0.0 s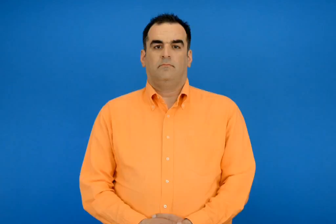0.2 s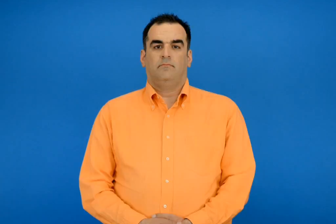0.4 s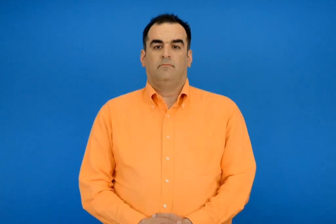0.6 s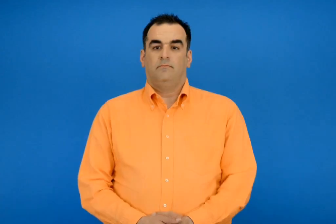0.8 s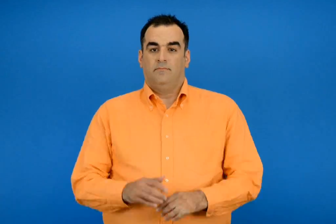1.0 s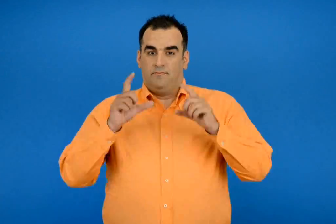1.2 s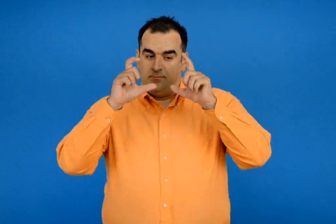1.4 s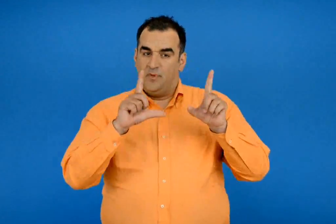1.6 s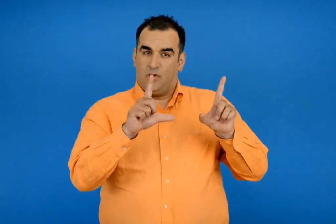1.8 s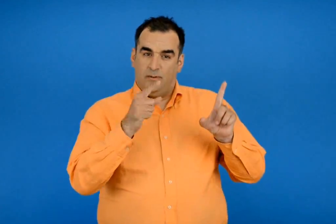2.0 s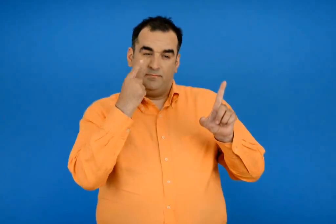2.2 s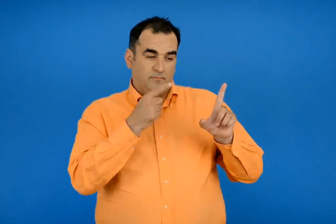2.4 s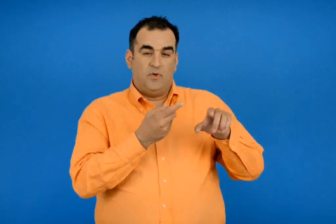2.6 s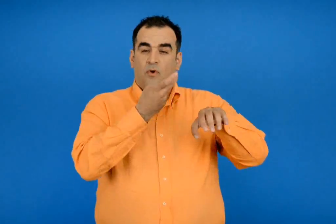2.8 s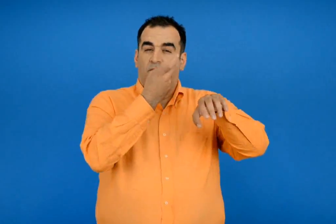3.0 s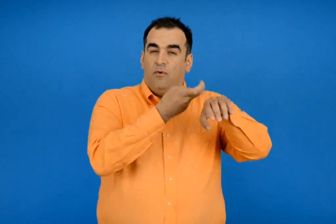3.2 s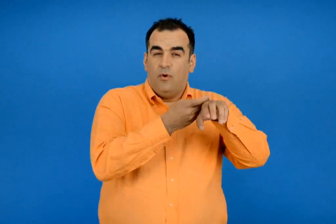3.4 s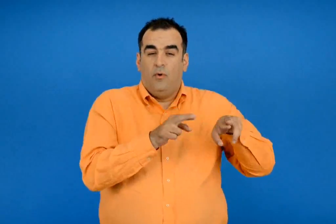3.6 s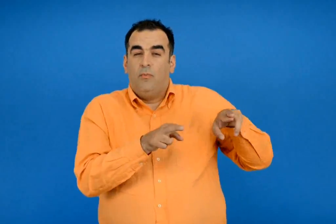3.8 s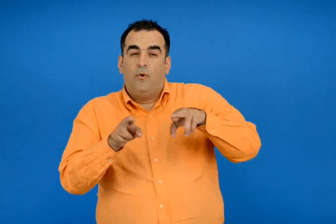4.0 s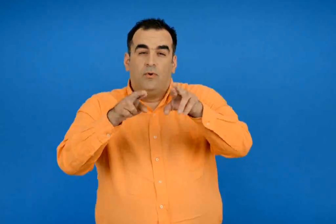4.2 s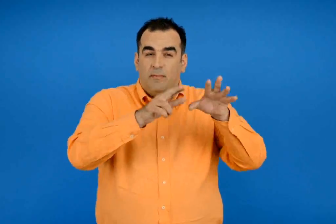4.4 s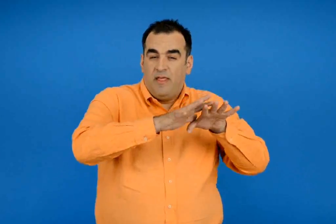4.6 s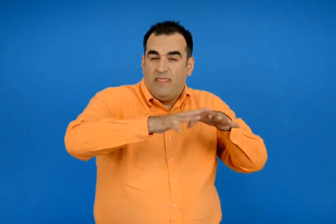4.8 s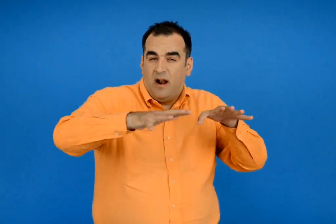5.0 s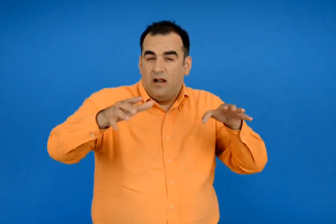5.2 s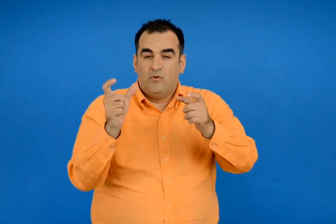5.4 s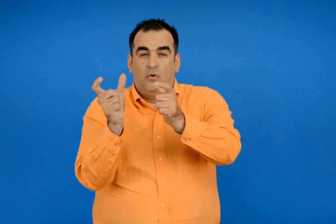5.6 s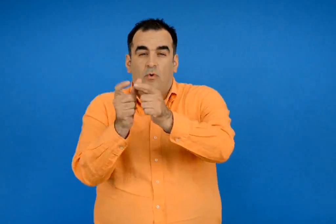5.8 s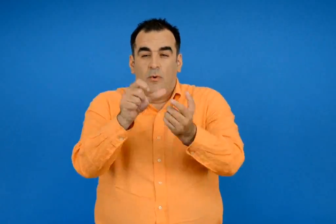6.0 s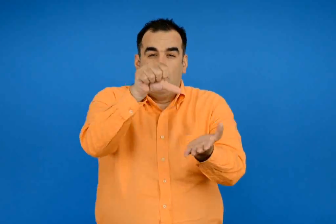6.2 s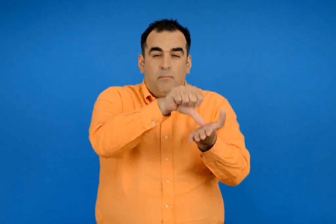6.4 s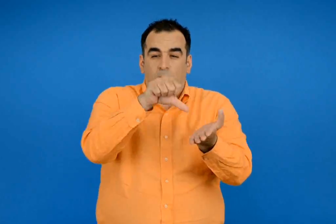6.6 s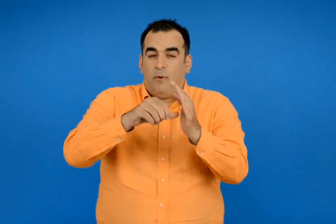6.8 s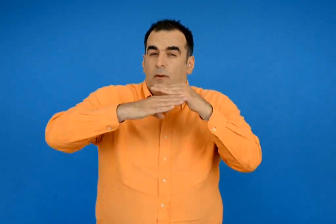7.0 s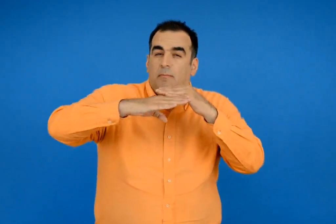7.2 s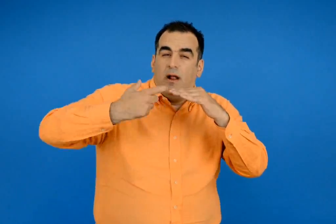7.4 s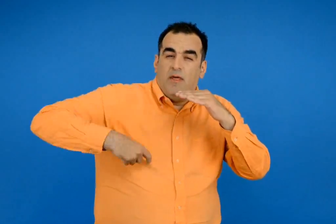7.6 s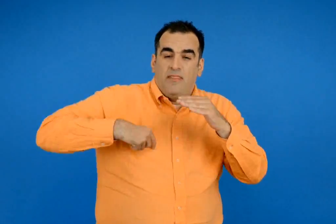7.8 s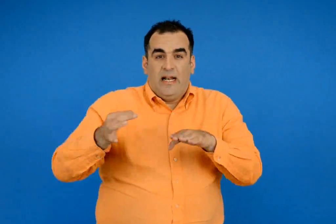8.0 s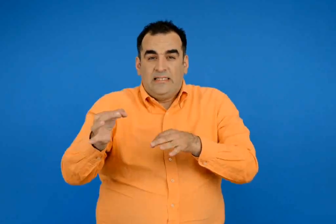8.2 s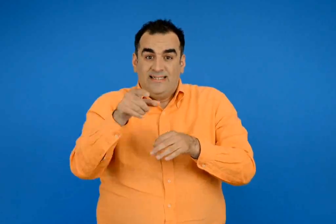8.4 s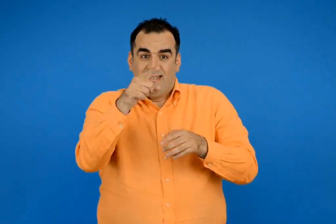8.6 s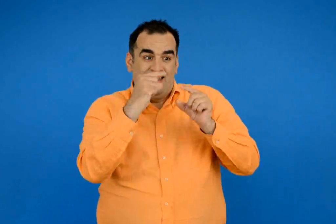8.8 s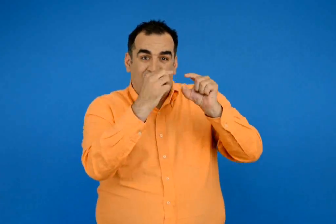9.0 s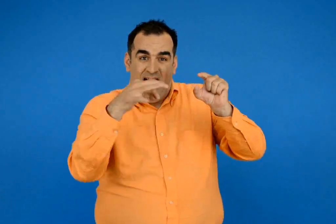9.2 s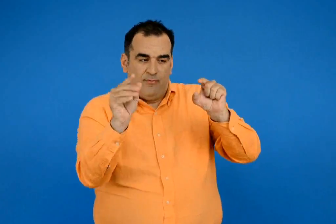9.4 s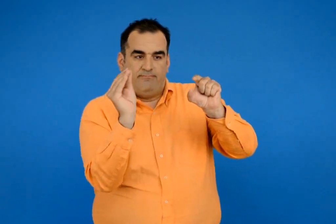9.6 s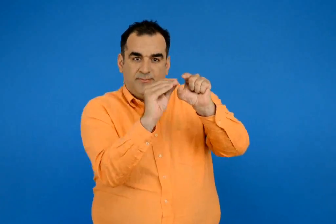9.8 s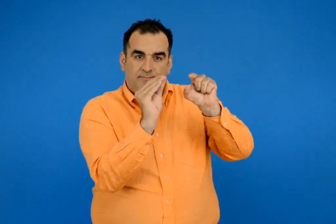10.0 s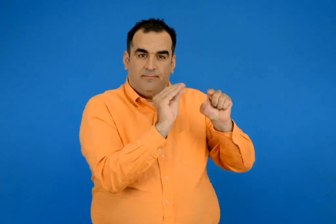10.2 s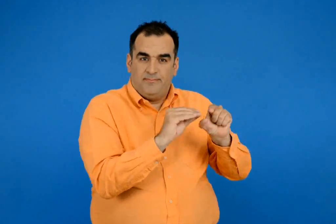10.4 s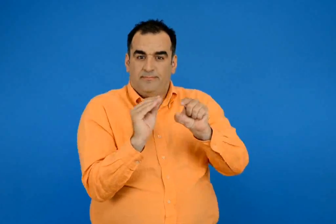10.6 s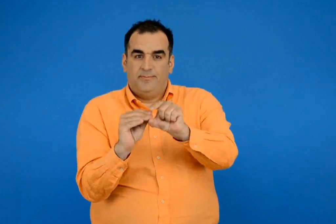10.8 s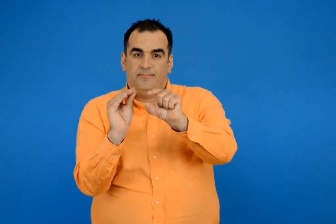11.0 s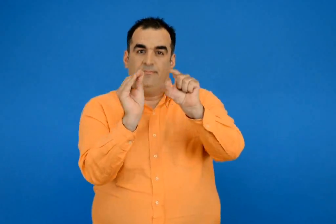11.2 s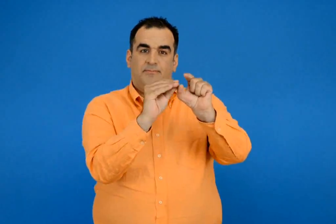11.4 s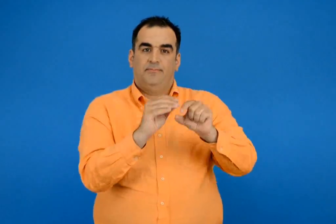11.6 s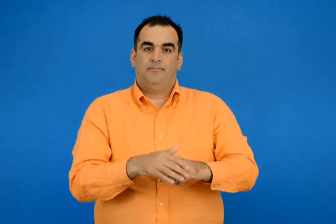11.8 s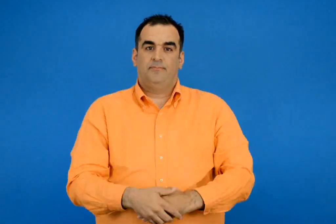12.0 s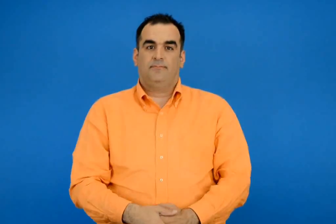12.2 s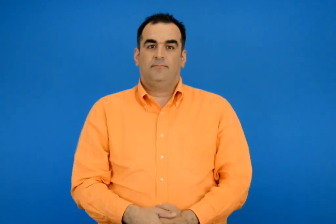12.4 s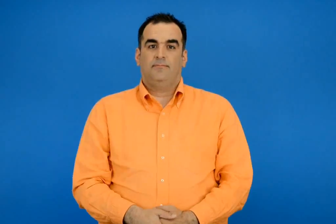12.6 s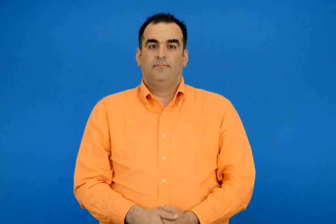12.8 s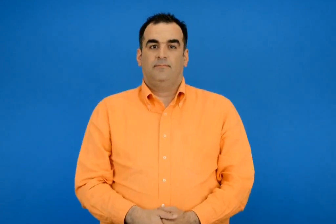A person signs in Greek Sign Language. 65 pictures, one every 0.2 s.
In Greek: συμπλήρωσε στην εικόνα τις λέξεις που ταιριάζουν βουνό ποτάμι θάλασσα χωριό πόλη πεδιάδα νησί
